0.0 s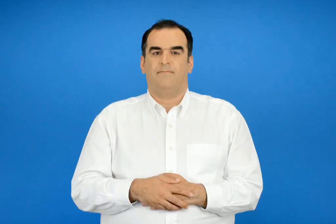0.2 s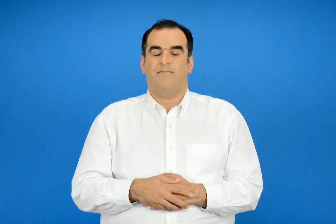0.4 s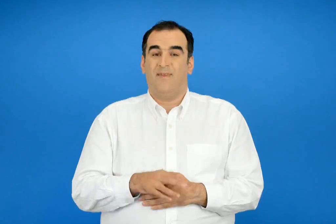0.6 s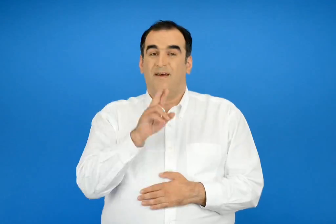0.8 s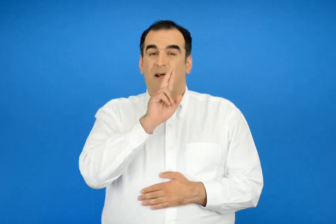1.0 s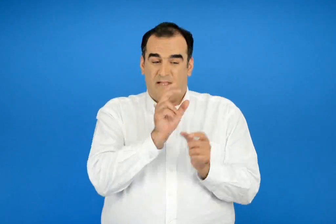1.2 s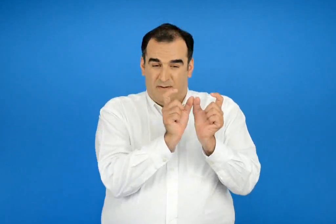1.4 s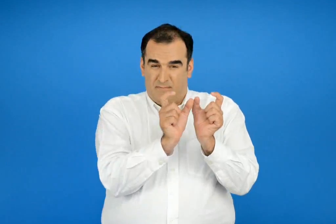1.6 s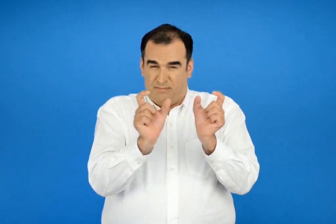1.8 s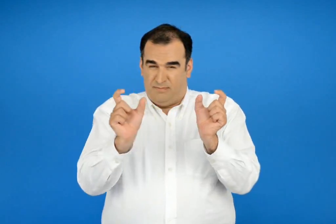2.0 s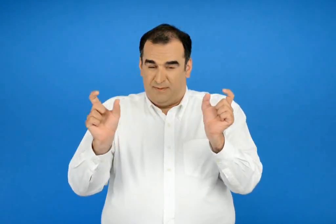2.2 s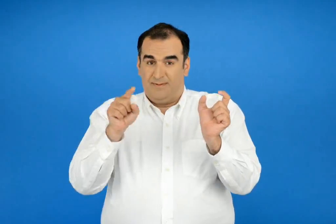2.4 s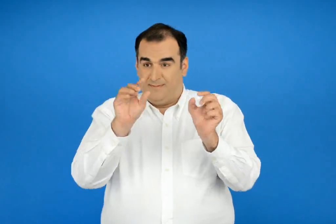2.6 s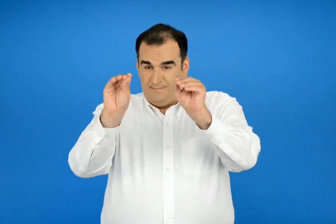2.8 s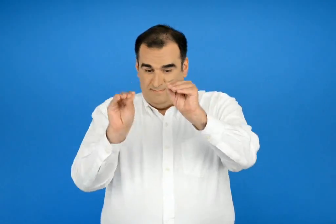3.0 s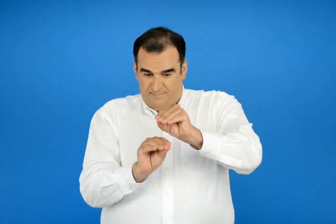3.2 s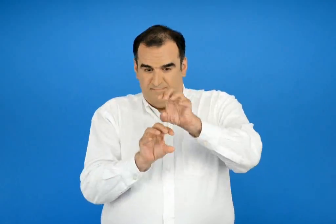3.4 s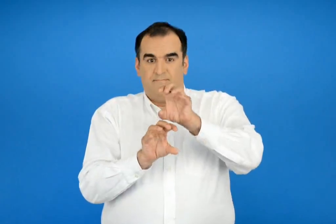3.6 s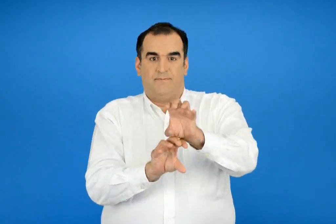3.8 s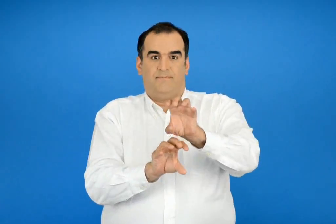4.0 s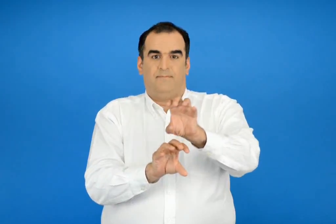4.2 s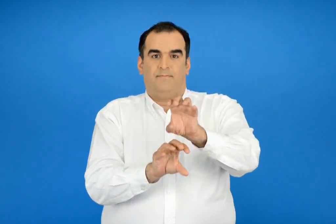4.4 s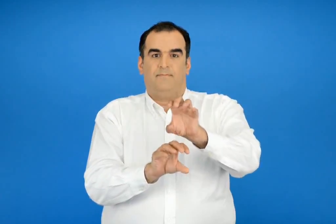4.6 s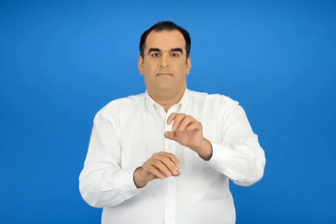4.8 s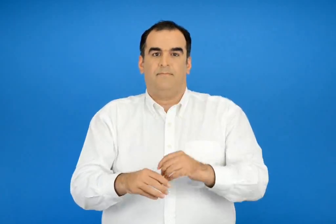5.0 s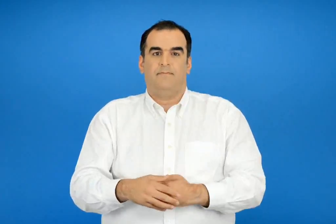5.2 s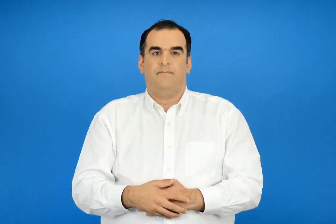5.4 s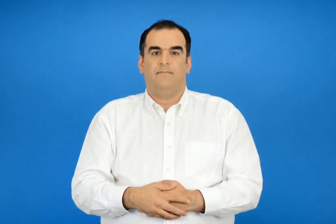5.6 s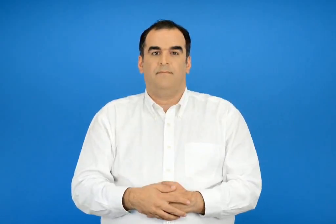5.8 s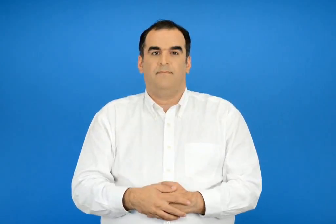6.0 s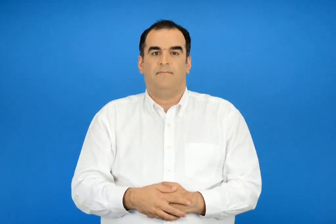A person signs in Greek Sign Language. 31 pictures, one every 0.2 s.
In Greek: χώρισε τα παρακάτω ρήματα σε δύο ομάδες
